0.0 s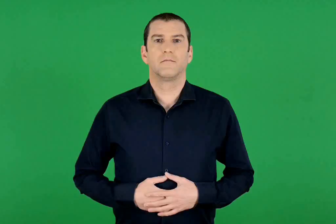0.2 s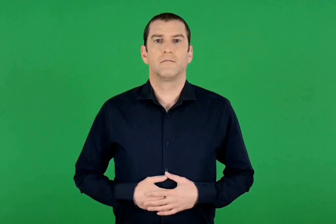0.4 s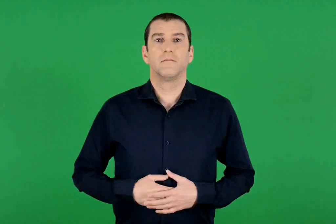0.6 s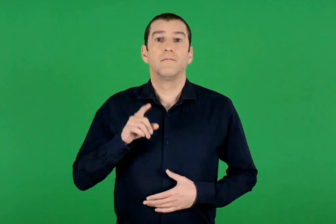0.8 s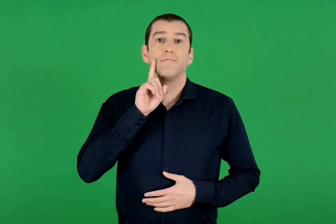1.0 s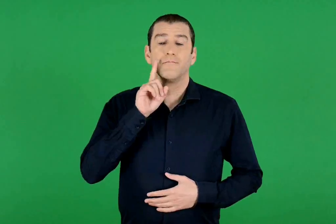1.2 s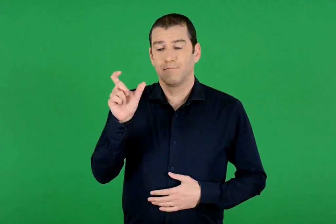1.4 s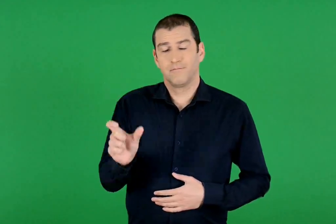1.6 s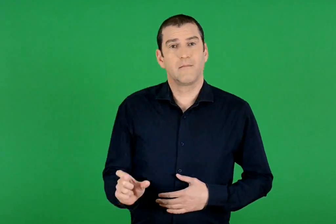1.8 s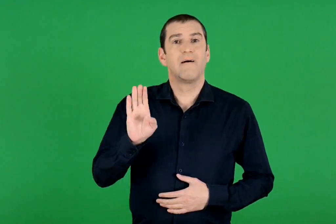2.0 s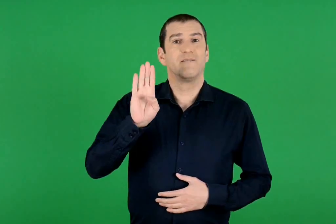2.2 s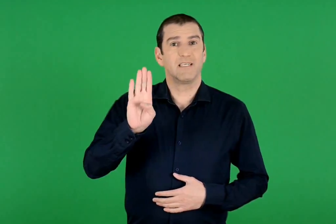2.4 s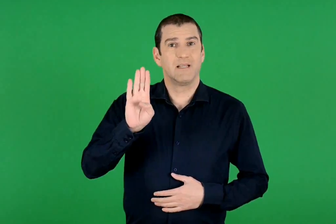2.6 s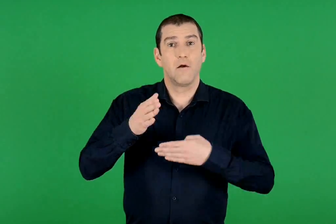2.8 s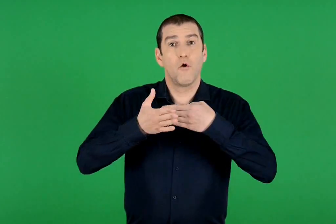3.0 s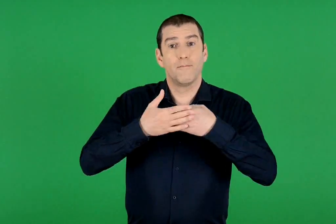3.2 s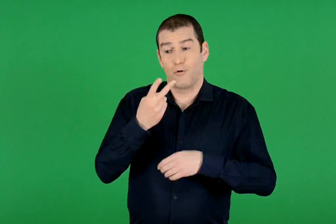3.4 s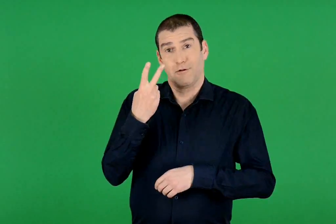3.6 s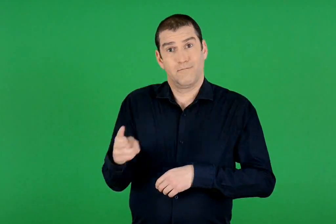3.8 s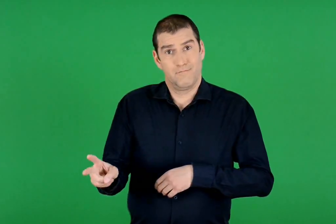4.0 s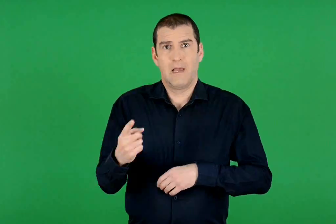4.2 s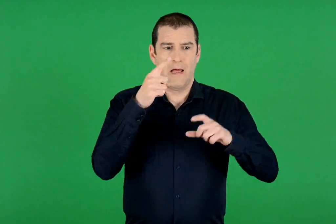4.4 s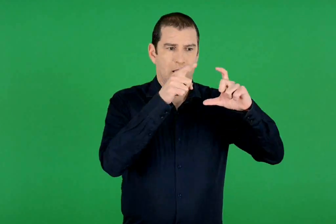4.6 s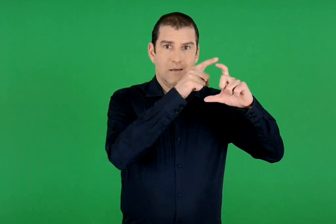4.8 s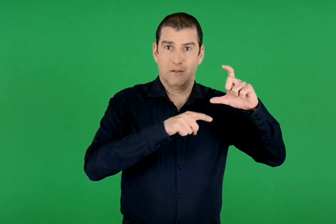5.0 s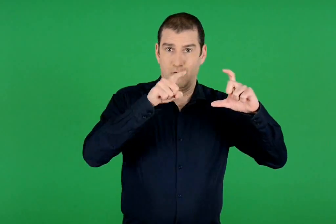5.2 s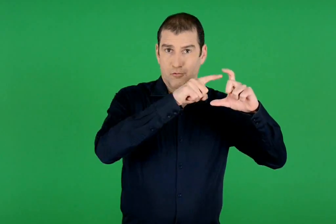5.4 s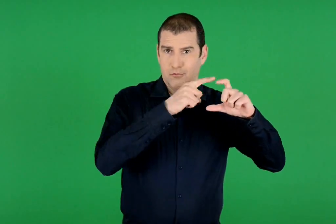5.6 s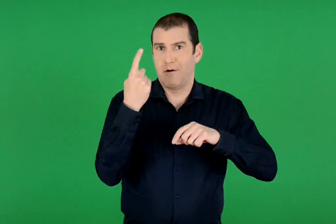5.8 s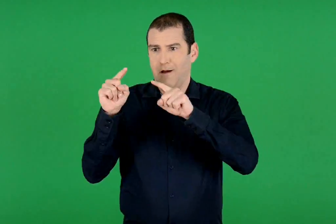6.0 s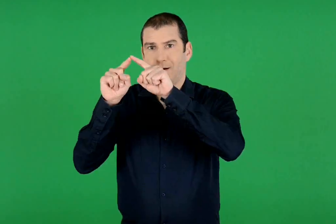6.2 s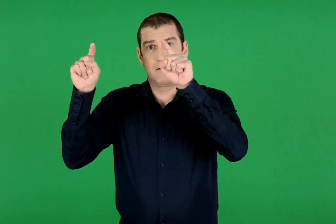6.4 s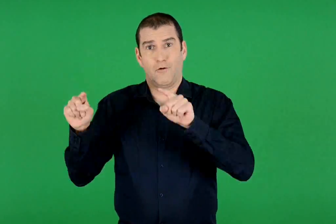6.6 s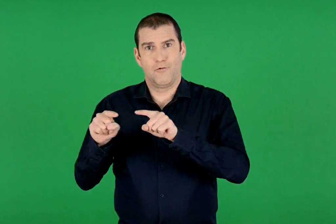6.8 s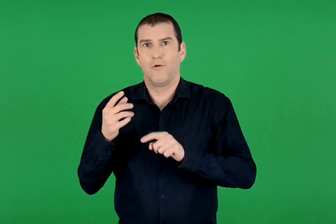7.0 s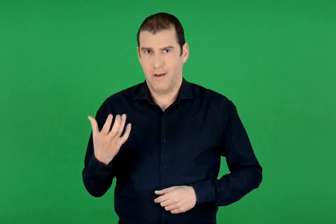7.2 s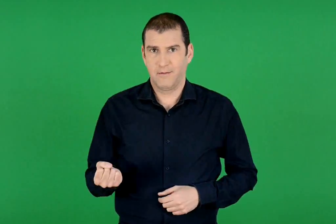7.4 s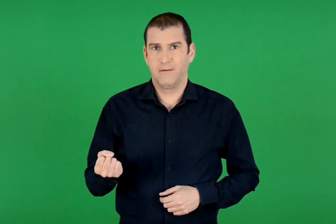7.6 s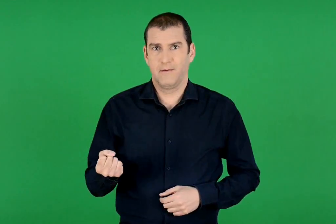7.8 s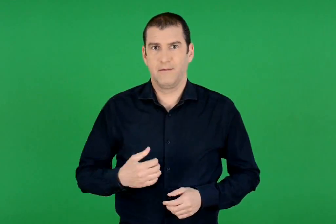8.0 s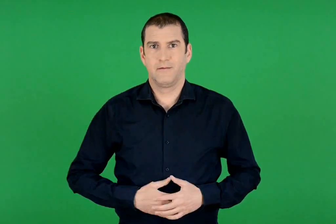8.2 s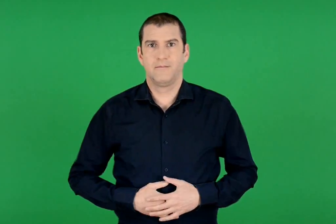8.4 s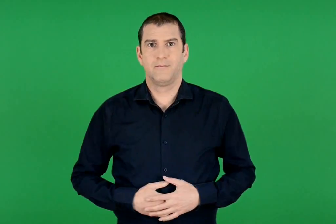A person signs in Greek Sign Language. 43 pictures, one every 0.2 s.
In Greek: η πόρτα της βασιλικής έχει έναν κύκλο και ένα τετράγωνο
